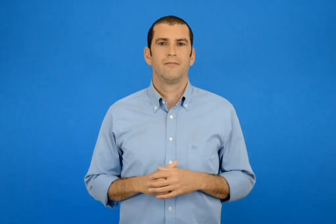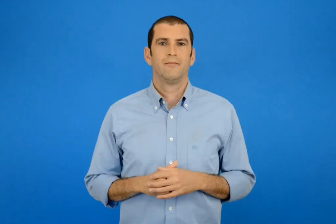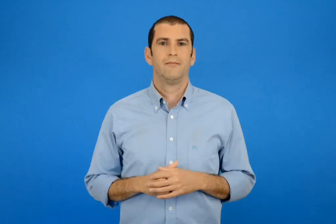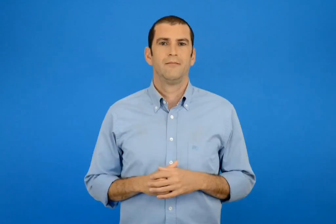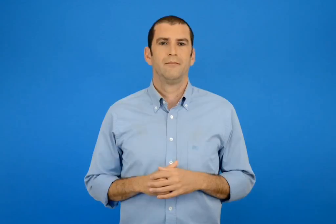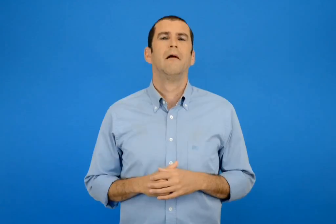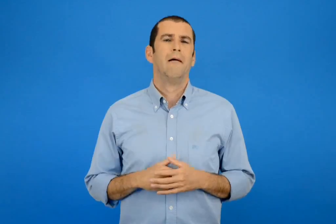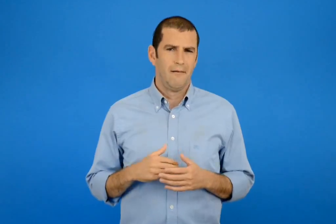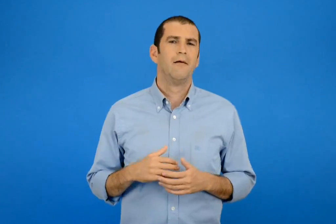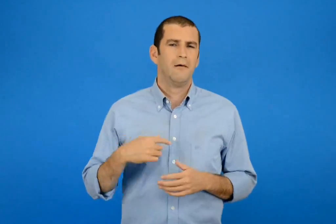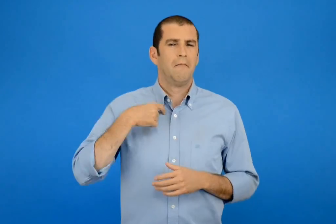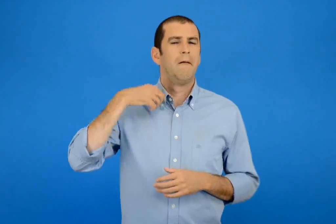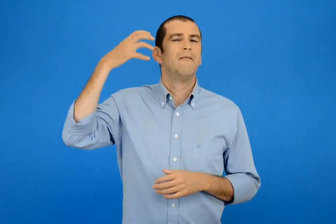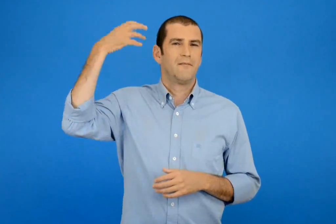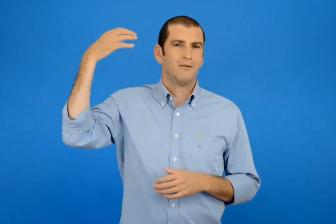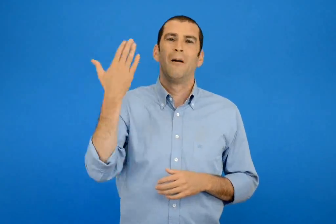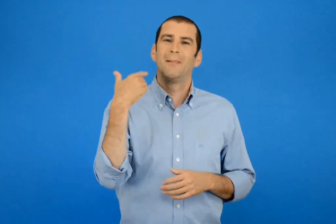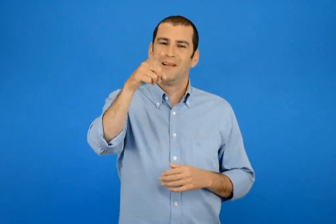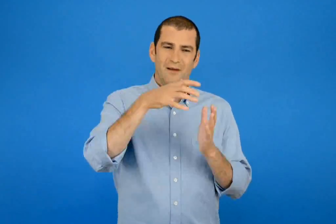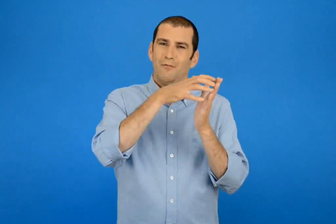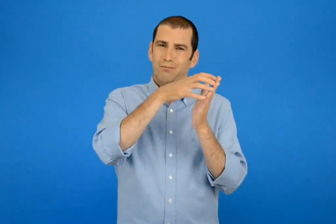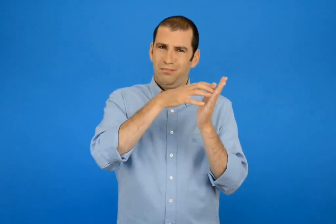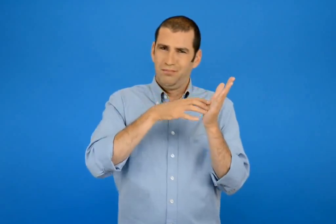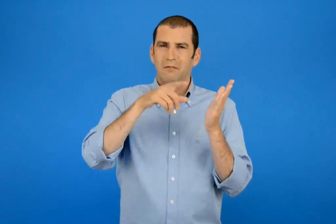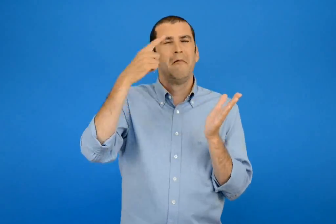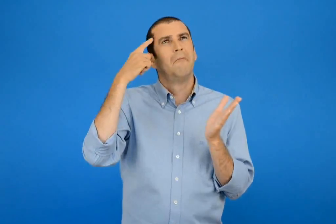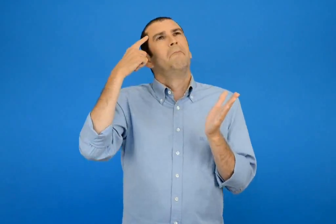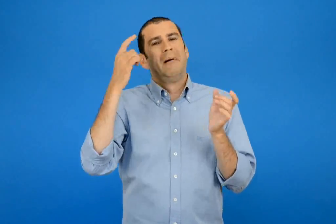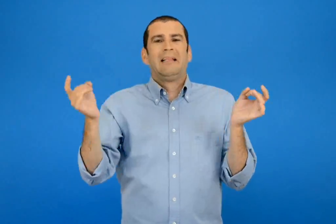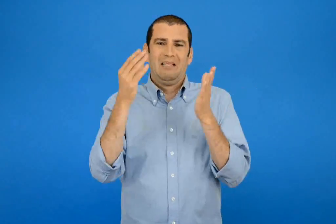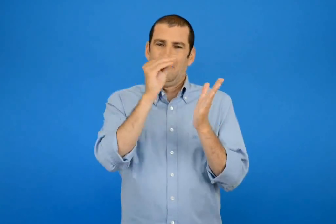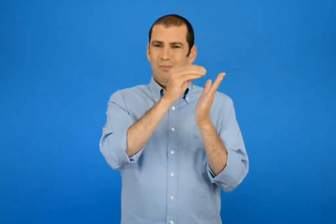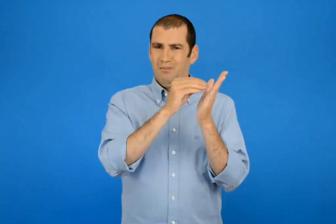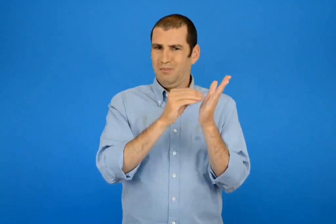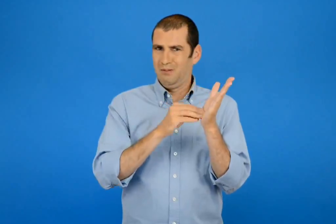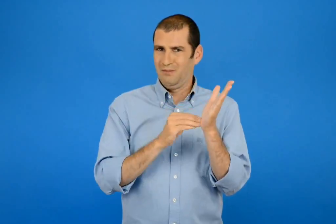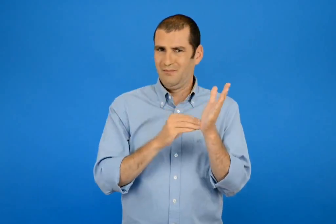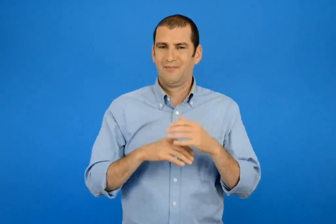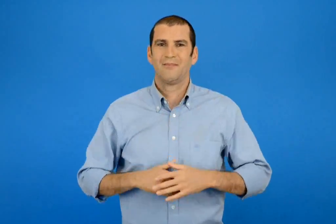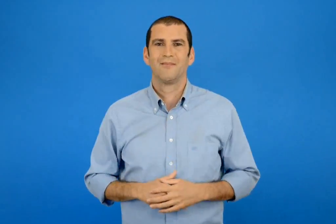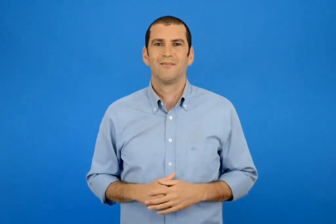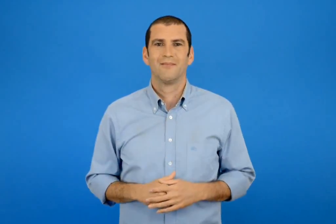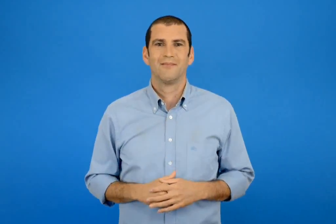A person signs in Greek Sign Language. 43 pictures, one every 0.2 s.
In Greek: φαντάζομαι ότι πριν τα έγραψες όπως σου έρχονταν στο μυαλό
